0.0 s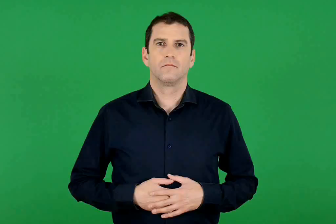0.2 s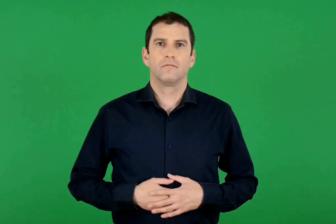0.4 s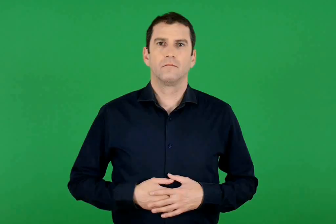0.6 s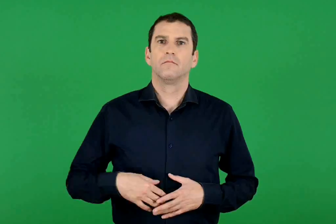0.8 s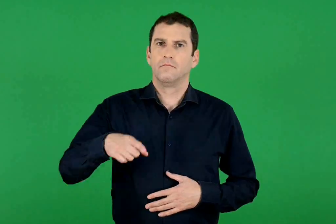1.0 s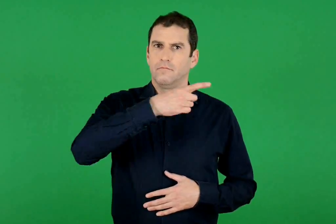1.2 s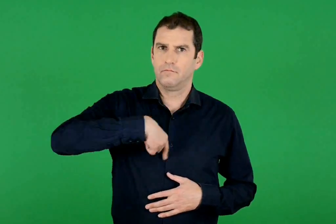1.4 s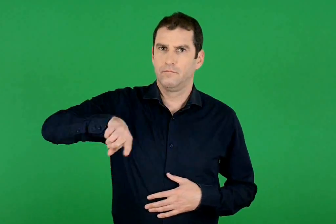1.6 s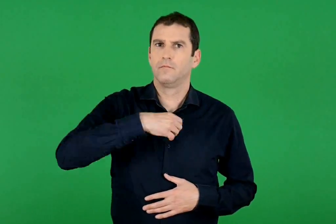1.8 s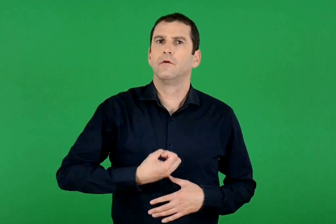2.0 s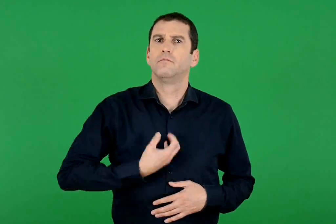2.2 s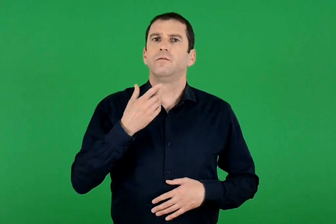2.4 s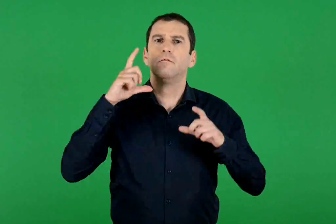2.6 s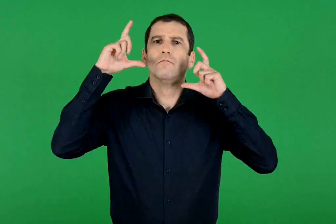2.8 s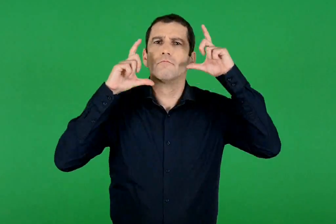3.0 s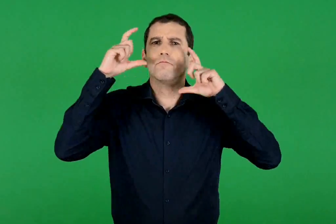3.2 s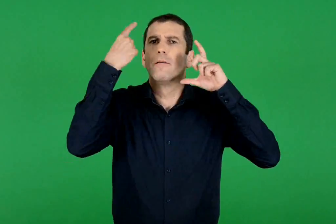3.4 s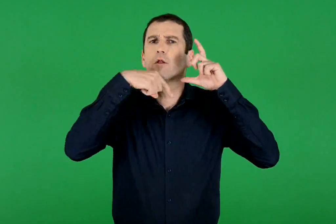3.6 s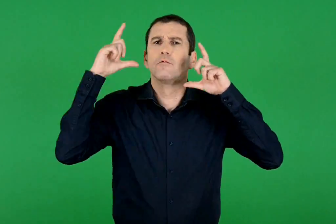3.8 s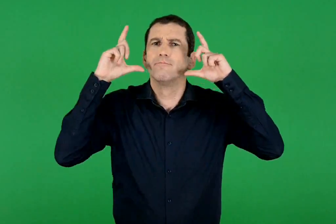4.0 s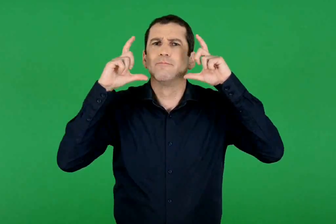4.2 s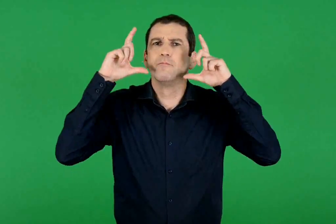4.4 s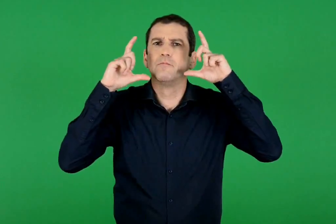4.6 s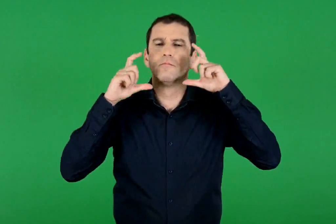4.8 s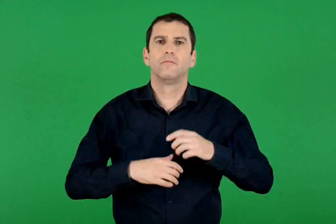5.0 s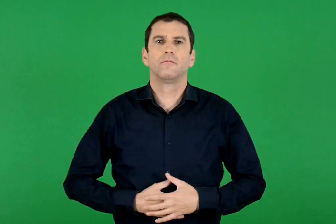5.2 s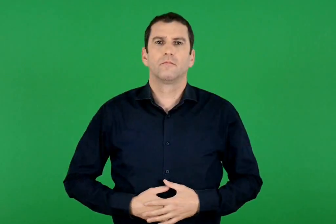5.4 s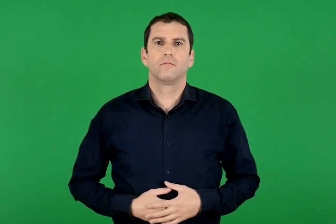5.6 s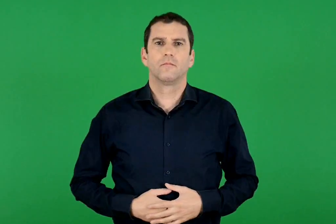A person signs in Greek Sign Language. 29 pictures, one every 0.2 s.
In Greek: μιλάμε και με τις εκφράσεις του προσώπου μας
